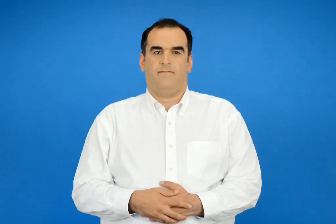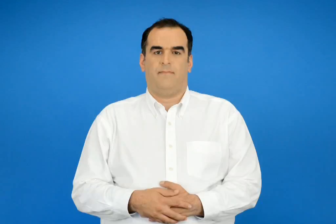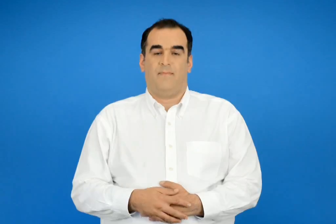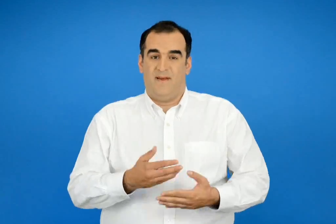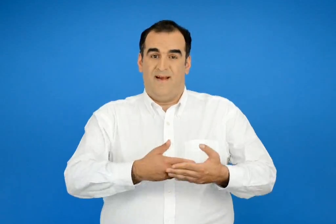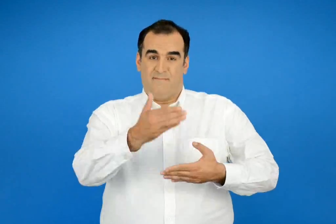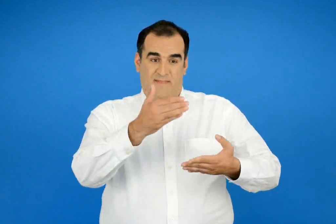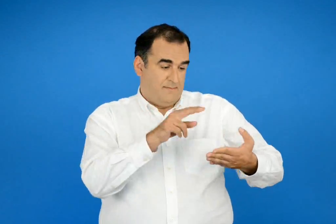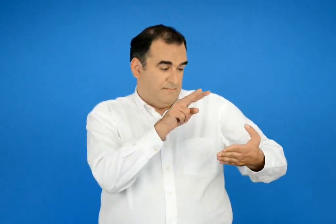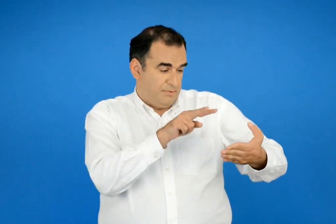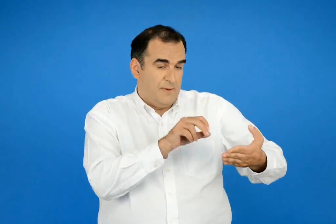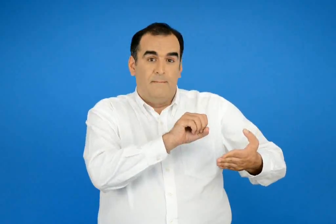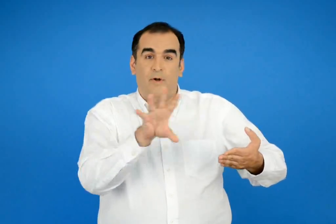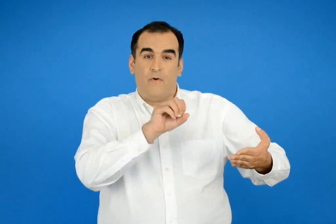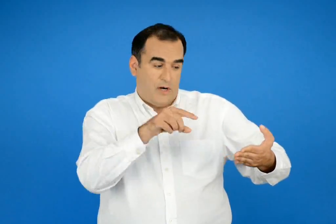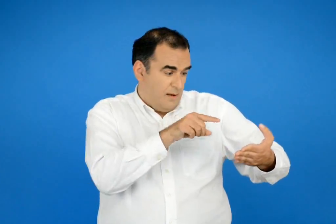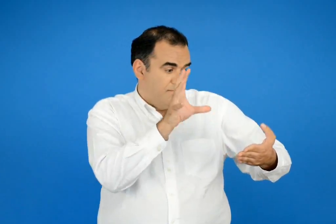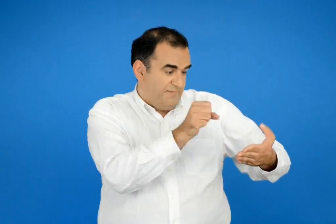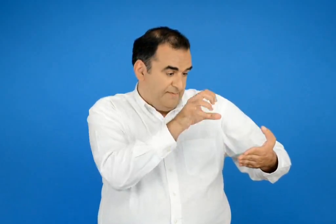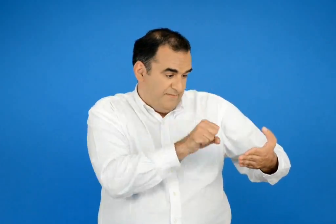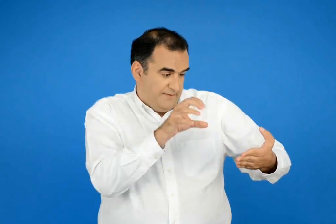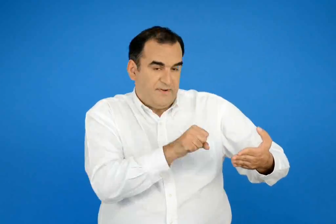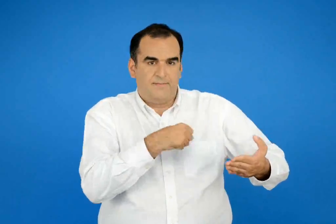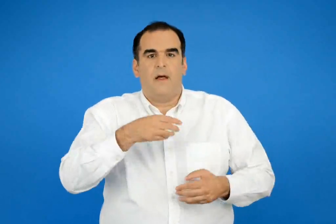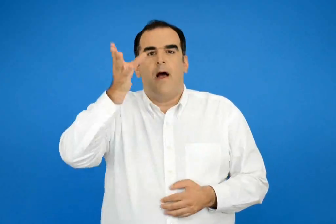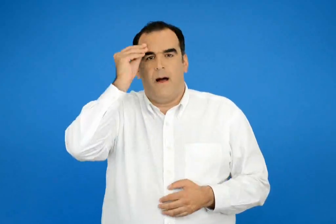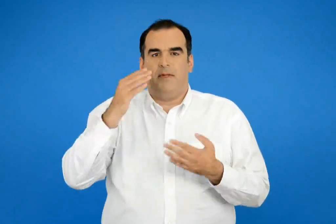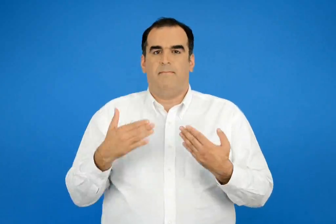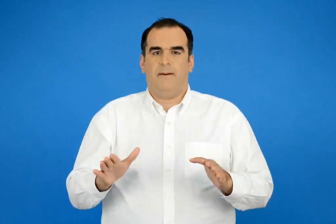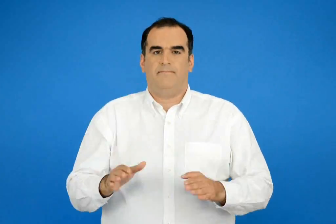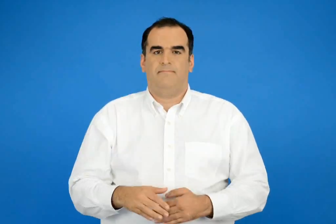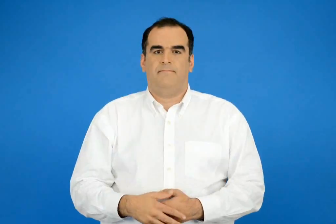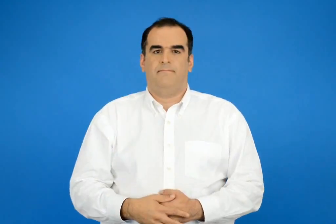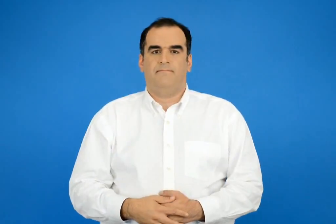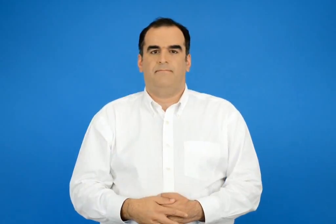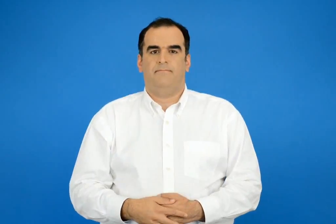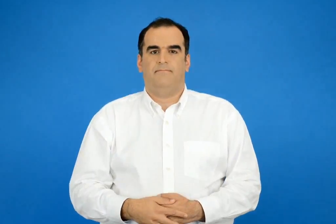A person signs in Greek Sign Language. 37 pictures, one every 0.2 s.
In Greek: έμαθα να βρισκω πληροφορίες σε μια εφημερίδα
